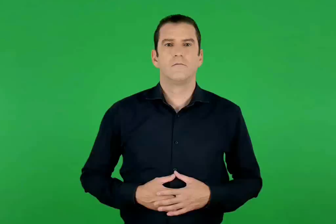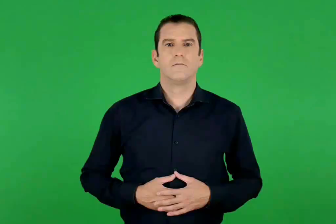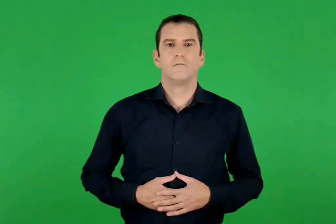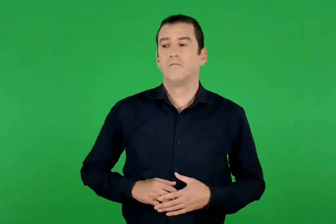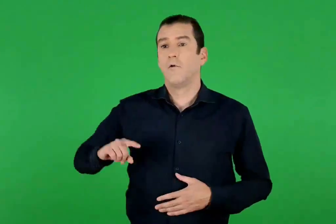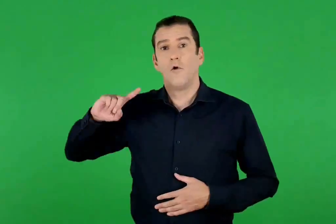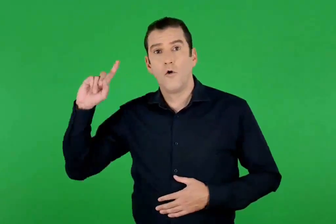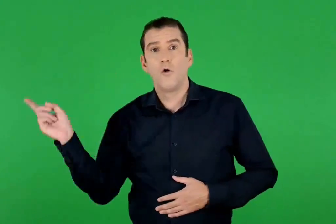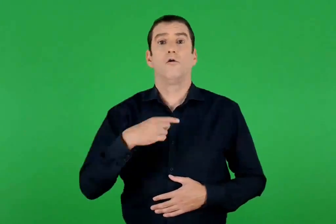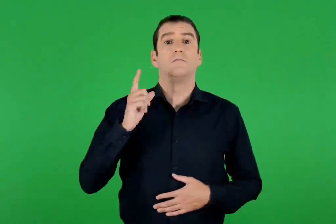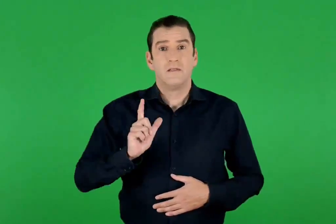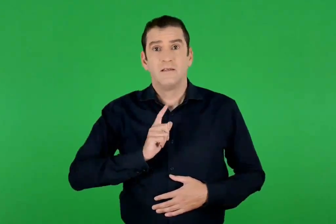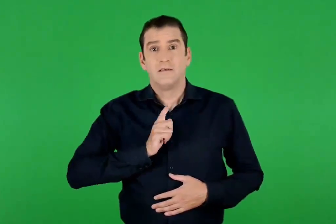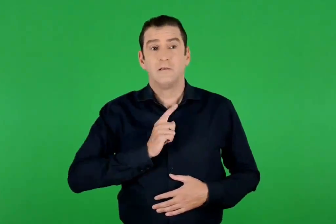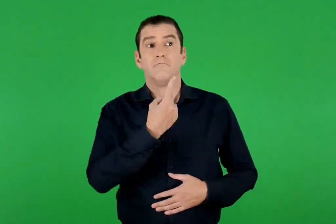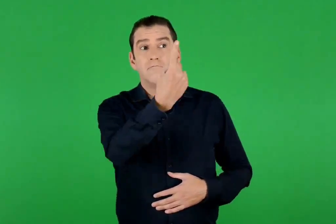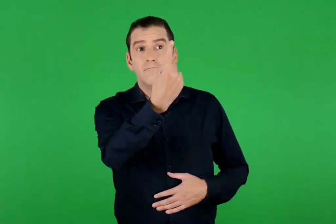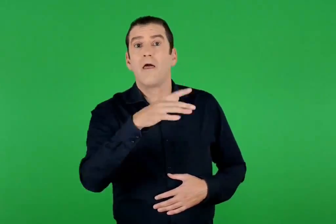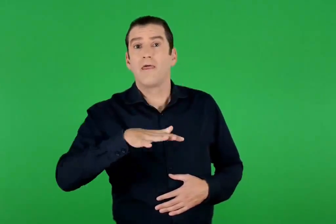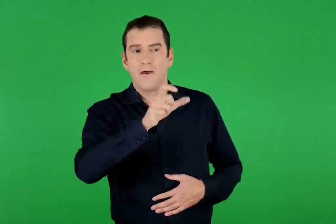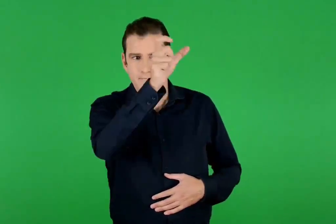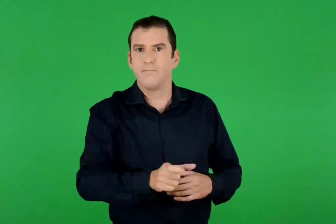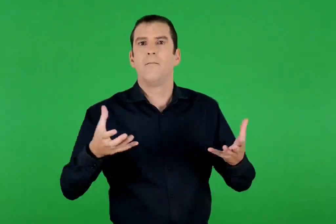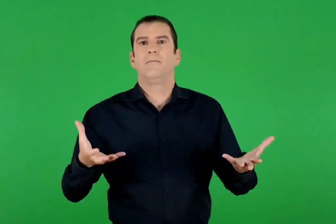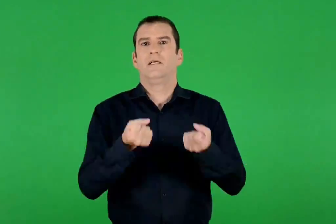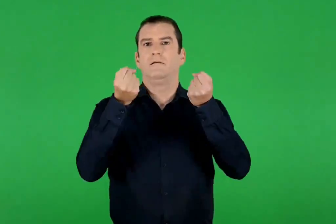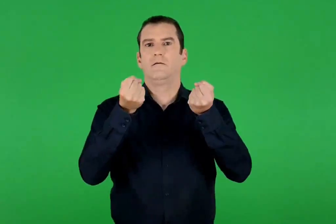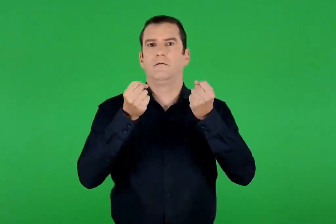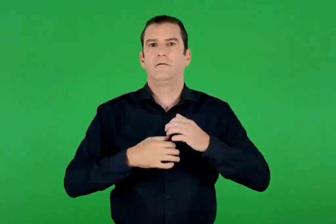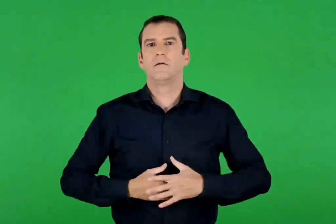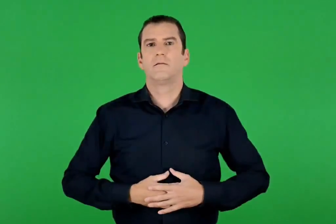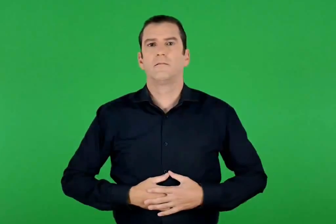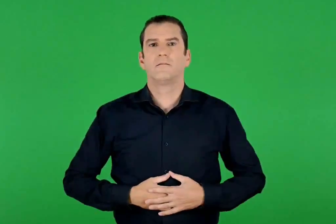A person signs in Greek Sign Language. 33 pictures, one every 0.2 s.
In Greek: ο αναμενόμενος μεσσίας που όλοι προσδοκούσαν
